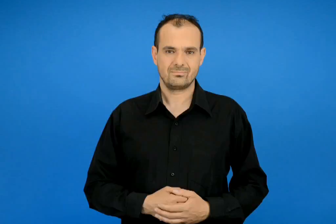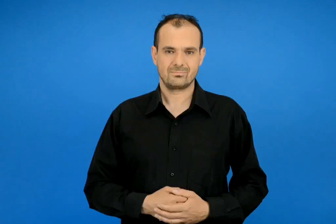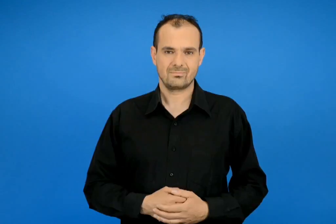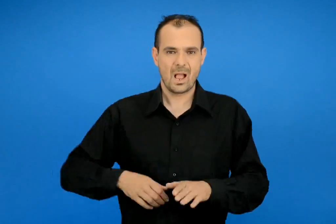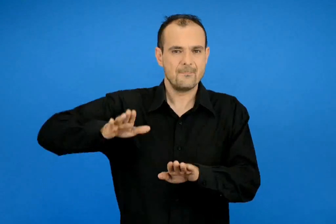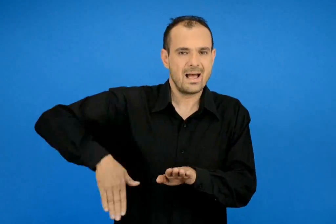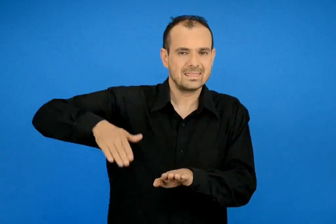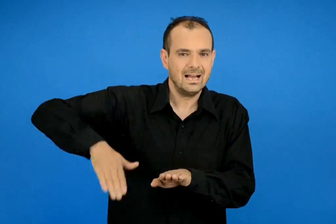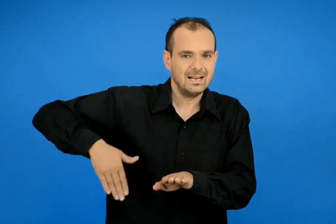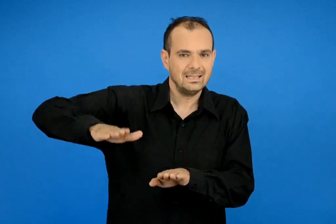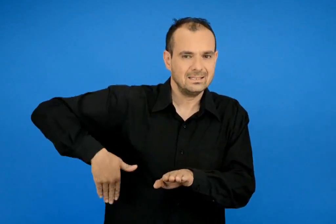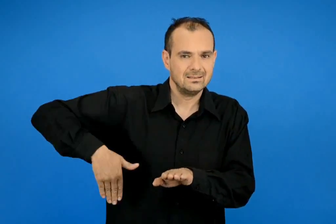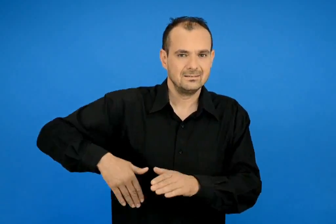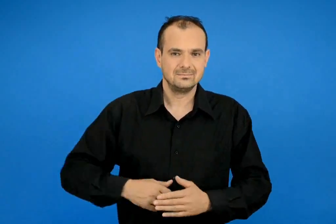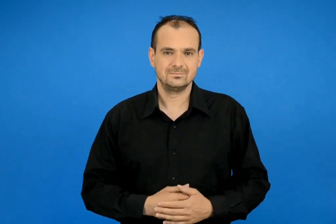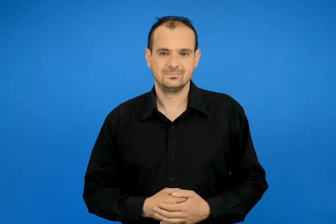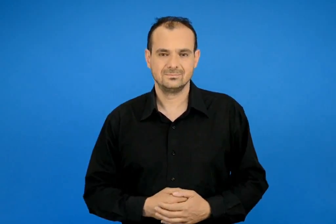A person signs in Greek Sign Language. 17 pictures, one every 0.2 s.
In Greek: πατίνι
